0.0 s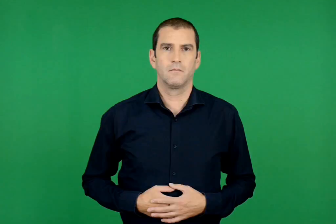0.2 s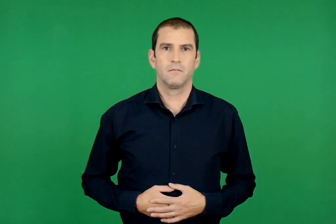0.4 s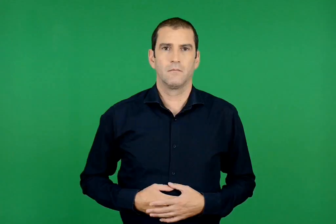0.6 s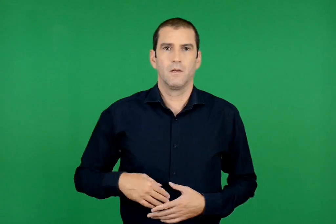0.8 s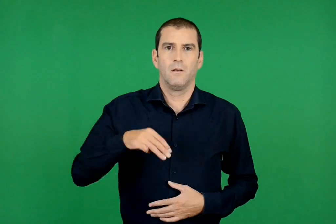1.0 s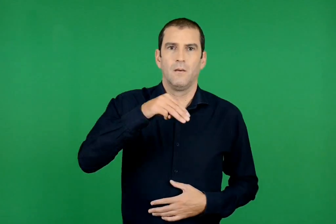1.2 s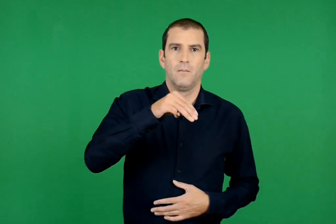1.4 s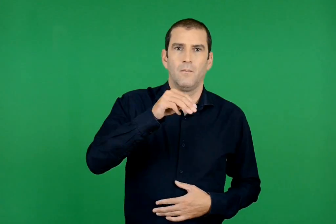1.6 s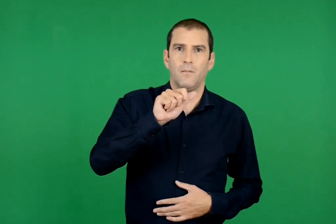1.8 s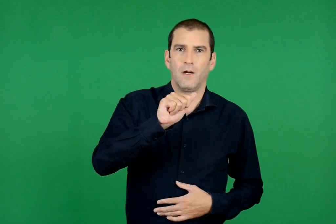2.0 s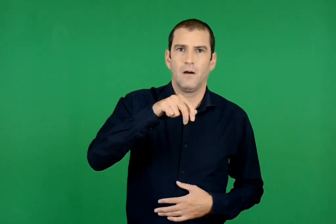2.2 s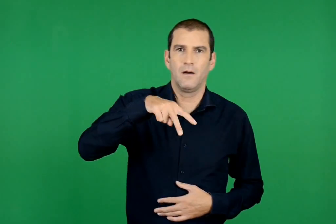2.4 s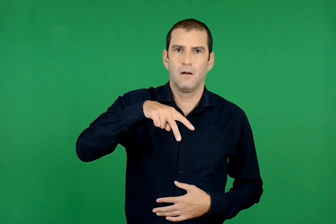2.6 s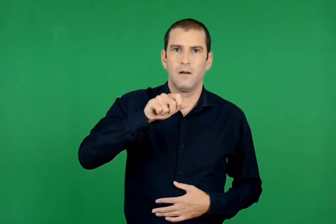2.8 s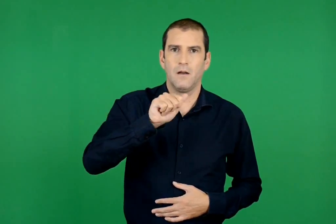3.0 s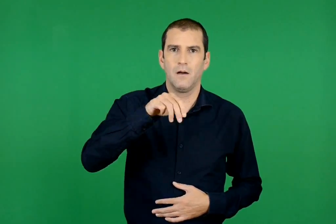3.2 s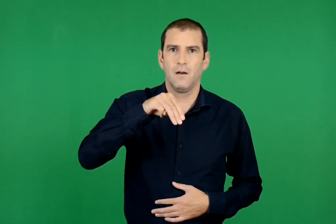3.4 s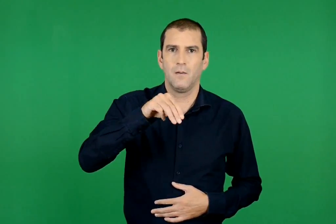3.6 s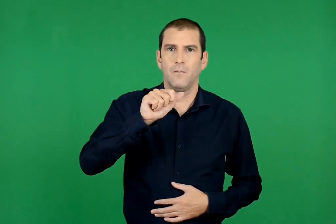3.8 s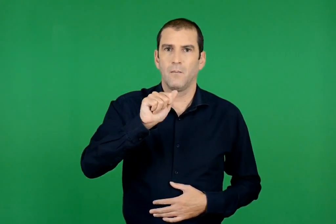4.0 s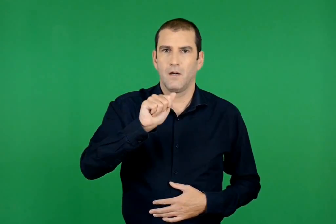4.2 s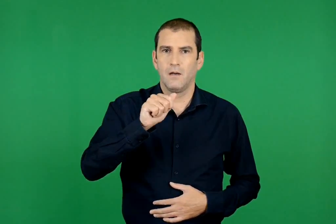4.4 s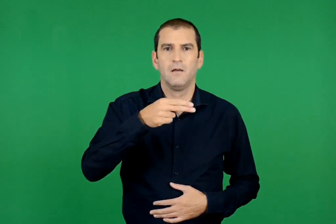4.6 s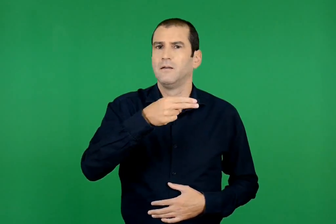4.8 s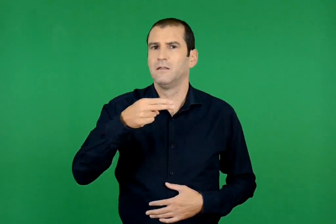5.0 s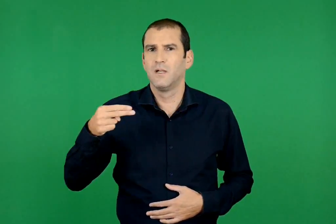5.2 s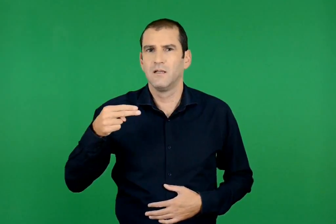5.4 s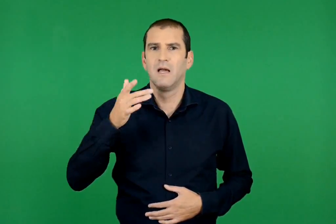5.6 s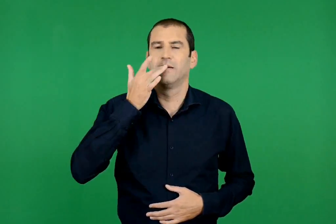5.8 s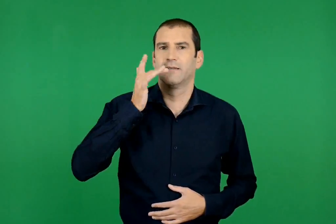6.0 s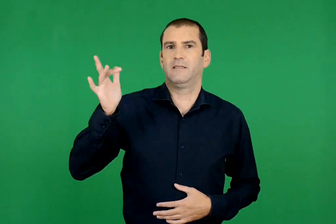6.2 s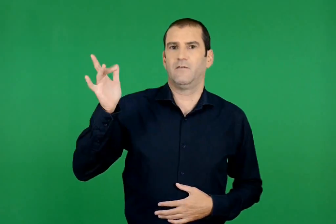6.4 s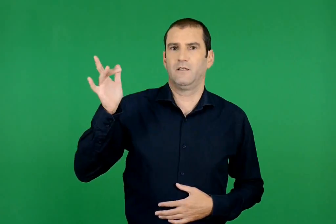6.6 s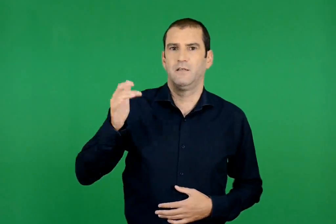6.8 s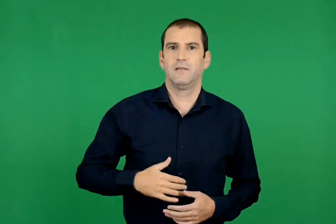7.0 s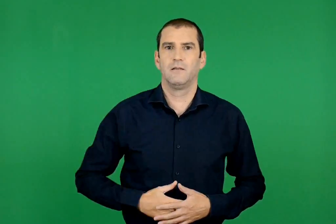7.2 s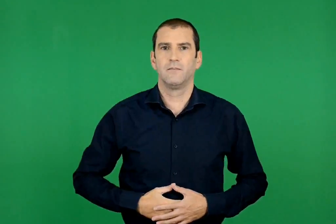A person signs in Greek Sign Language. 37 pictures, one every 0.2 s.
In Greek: μάλαμα χρυσάφι
